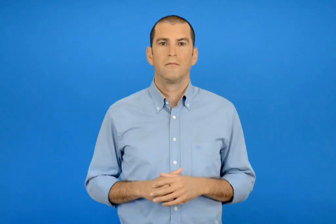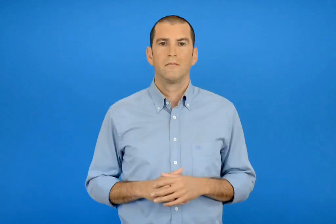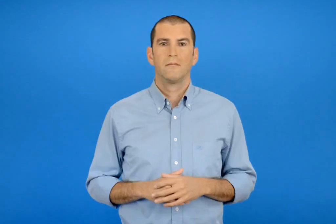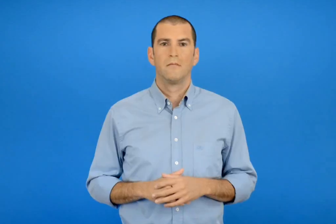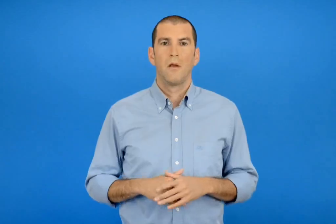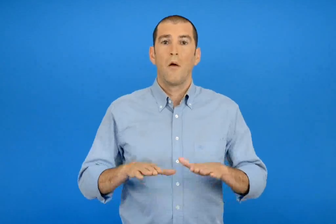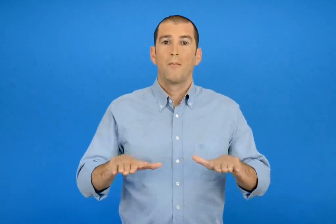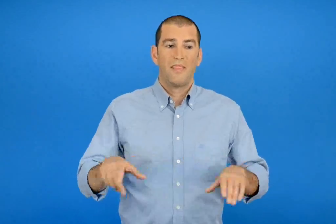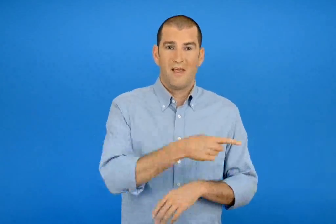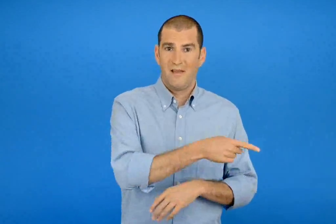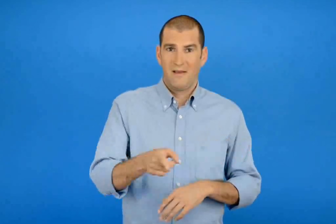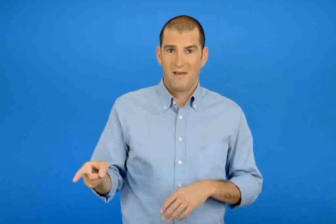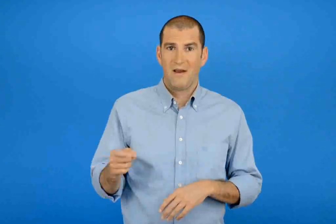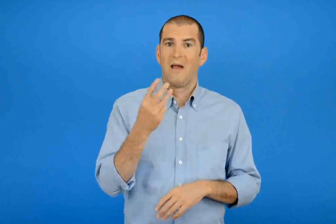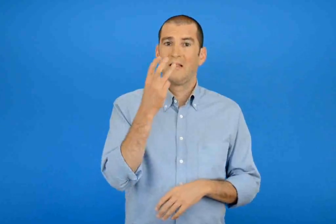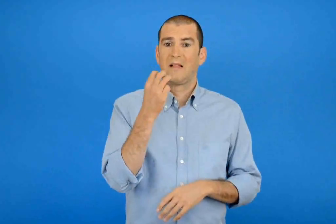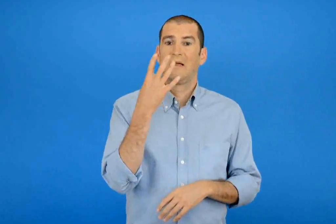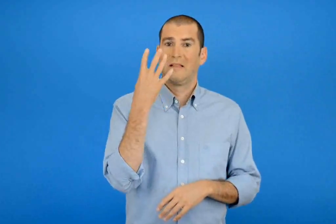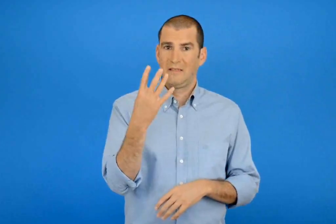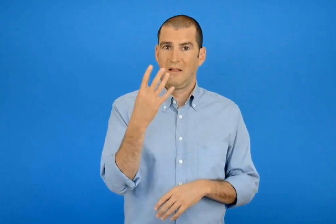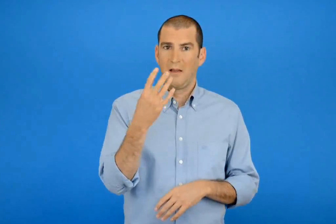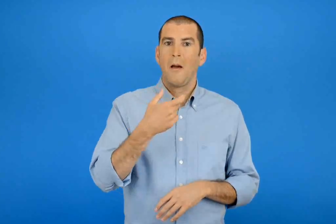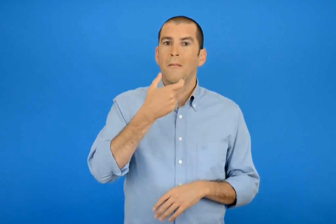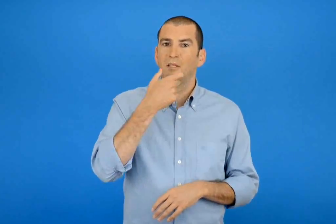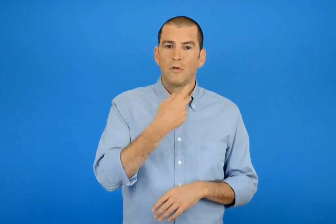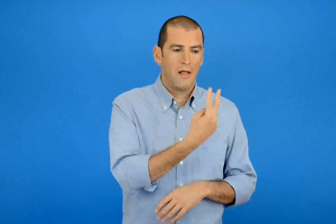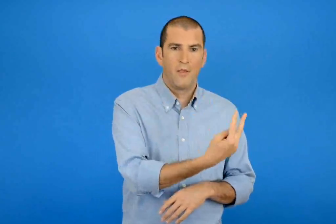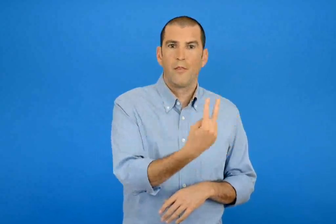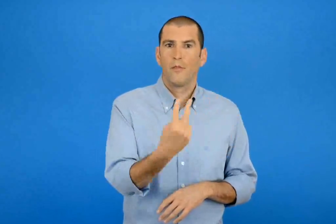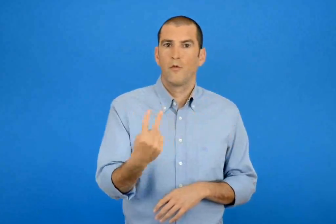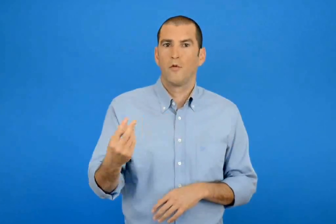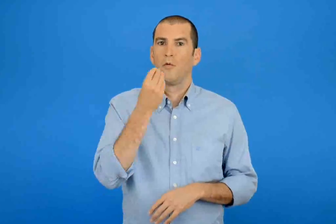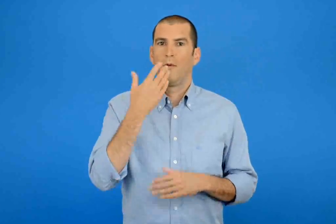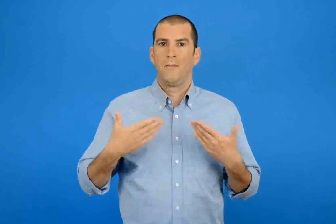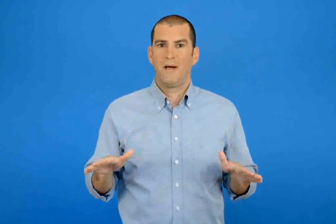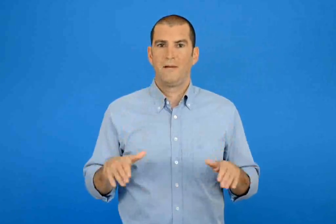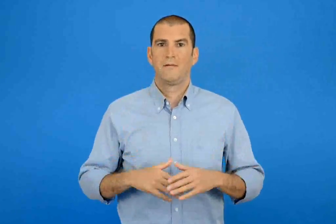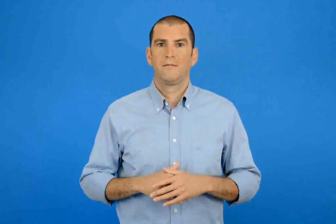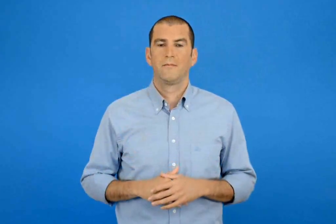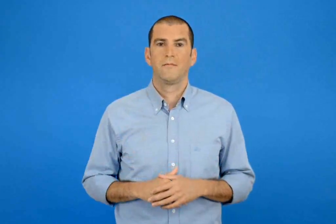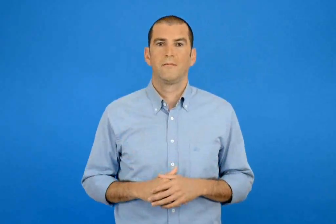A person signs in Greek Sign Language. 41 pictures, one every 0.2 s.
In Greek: τα 34 παιδιά έφαγαν από 2 μπισκότα
